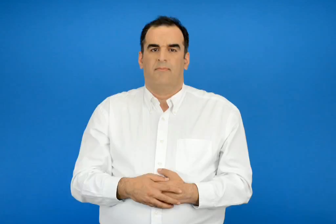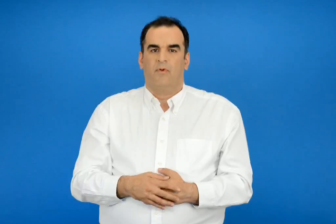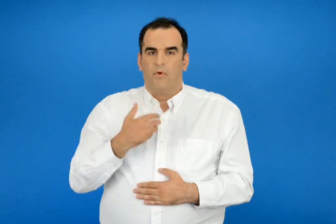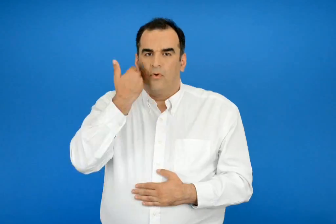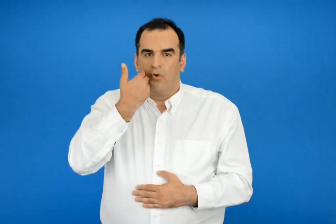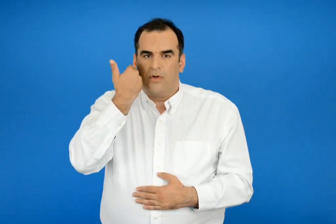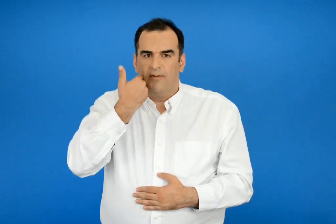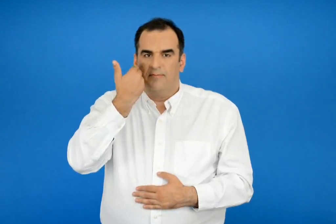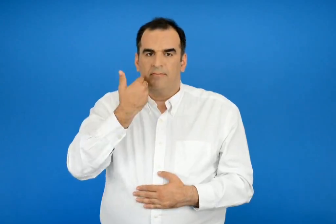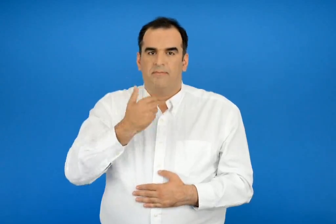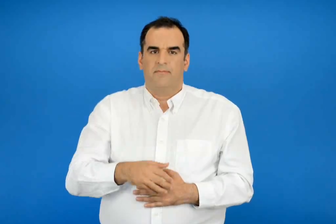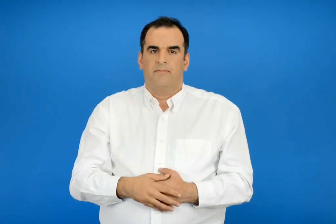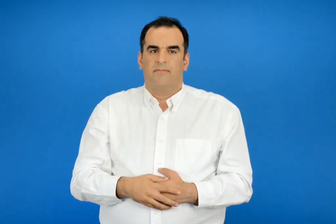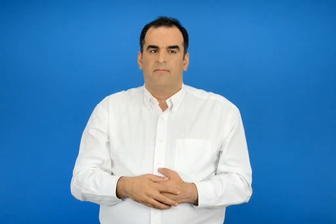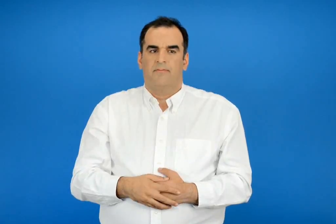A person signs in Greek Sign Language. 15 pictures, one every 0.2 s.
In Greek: κόκκινη
